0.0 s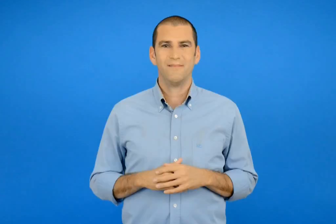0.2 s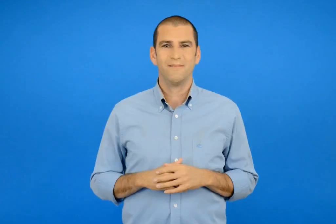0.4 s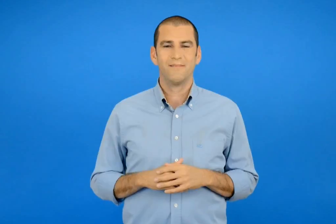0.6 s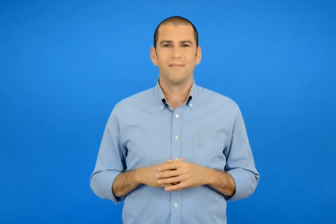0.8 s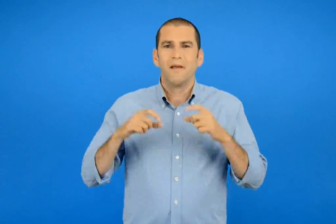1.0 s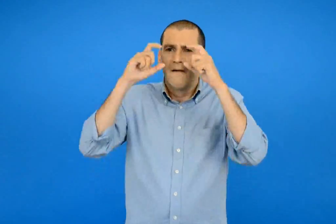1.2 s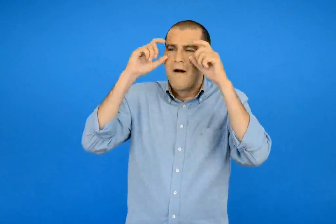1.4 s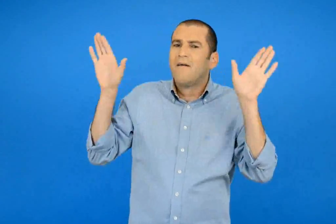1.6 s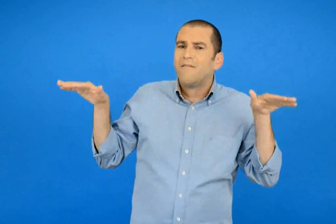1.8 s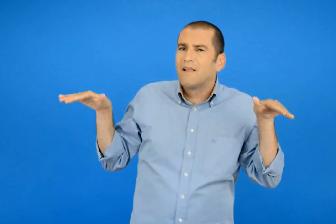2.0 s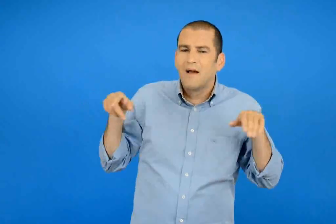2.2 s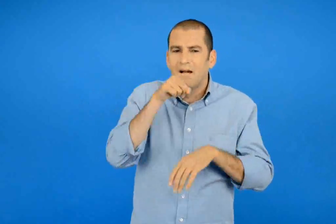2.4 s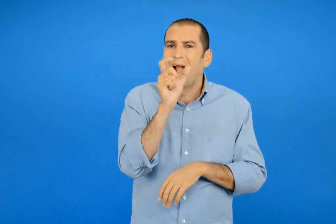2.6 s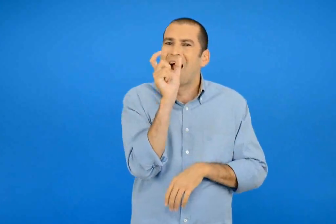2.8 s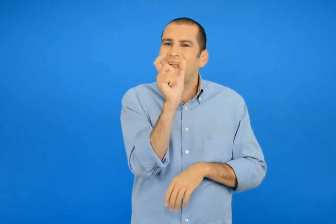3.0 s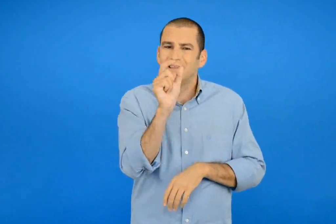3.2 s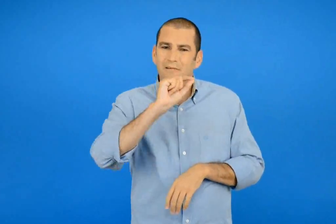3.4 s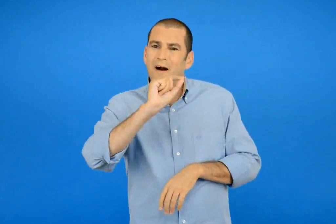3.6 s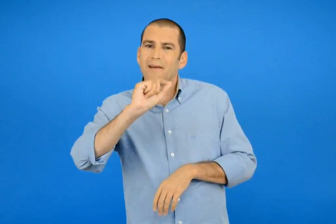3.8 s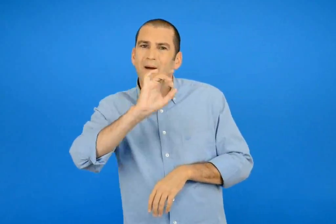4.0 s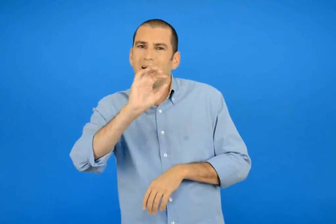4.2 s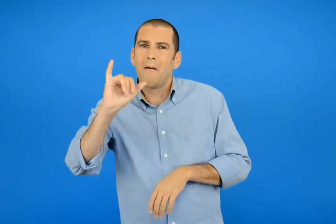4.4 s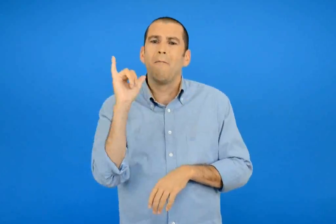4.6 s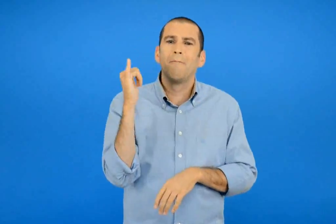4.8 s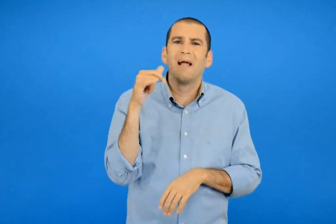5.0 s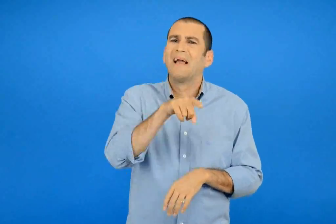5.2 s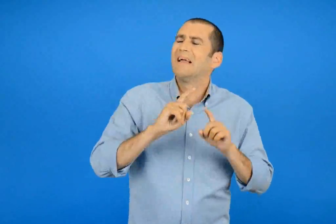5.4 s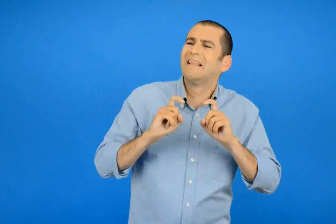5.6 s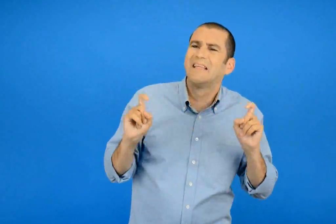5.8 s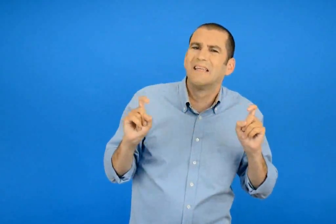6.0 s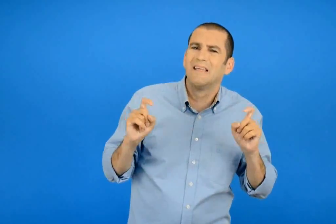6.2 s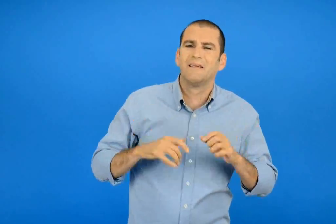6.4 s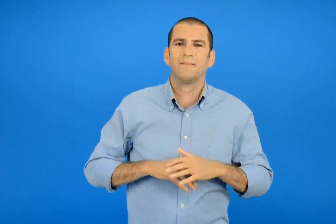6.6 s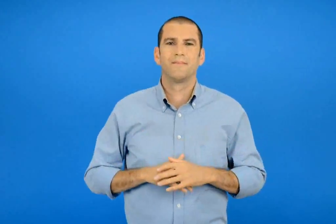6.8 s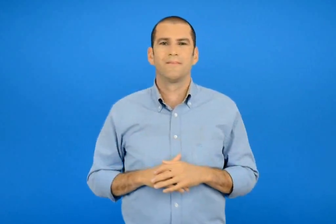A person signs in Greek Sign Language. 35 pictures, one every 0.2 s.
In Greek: βαγιά τι είναι η λέξη με τα μπλε γράμματα ;
